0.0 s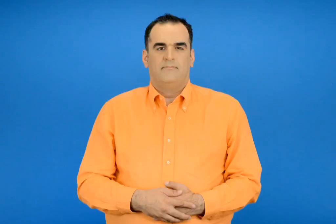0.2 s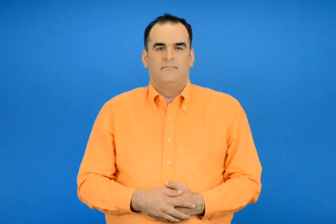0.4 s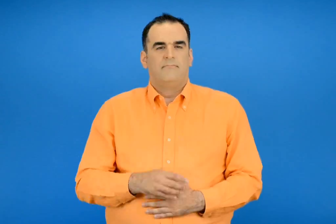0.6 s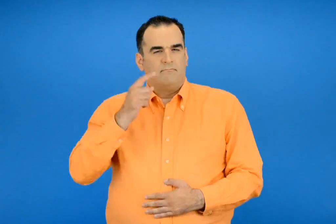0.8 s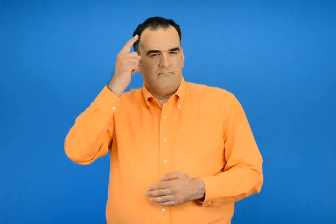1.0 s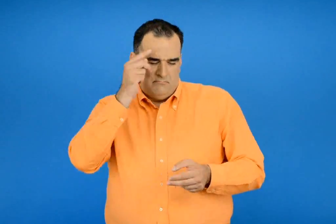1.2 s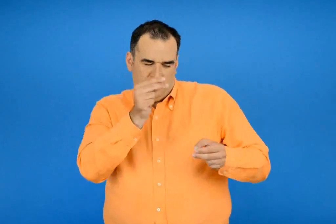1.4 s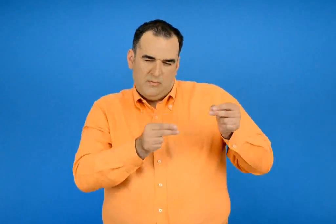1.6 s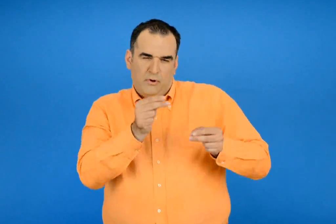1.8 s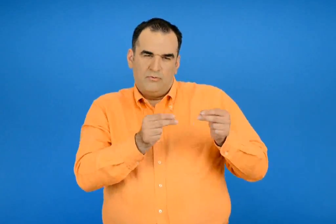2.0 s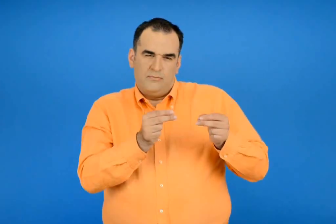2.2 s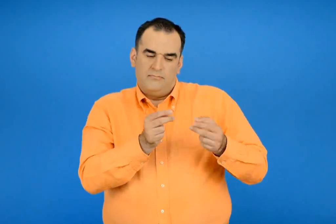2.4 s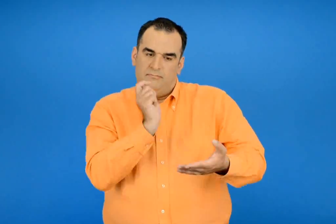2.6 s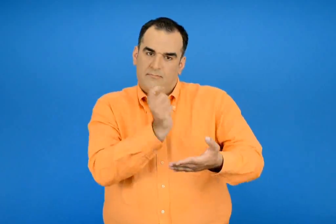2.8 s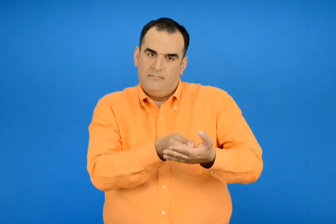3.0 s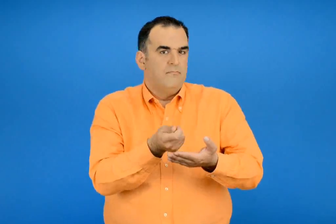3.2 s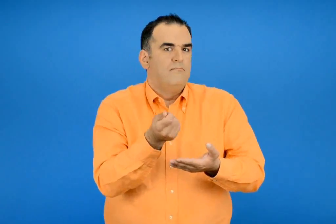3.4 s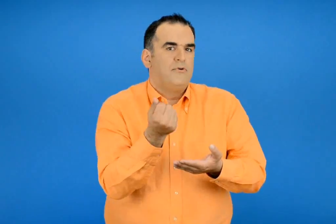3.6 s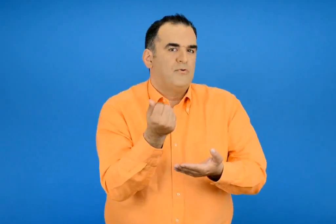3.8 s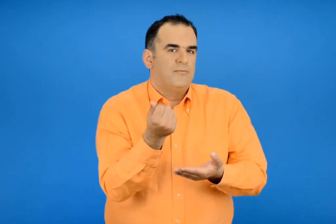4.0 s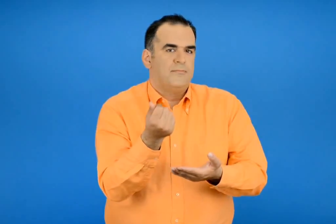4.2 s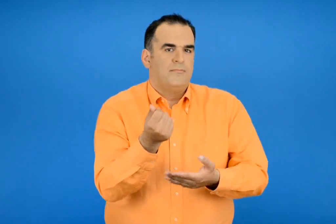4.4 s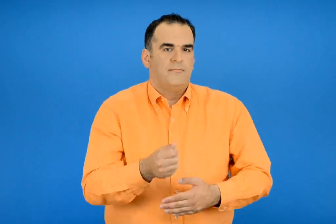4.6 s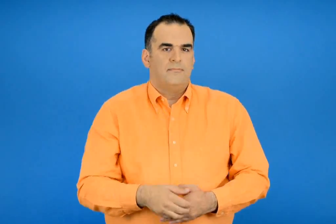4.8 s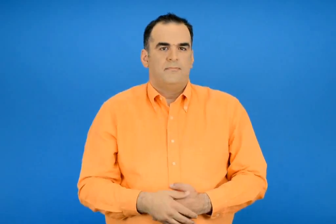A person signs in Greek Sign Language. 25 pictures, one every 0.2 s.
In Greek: υπολογίζω ποσό πλήρωσε
